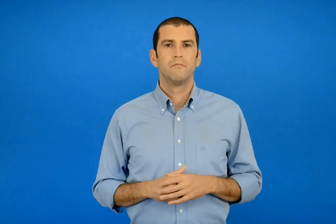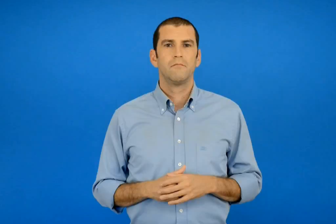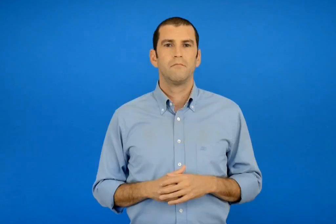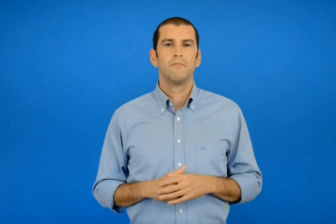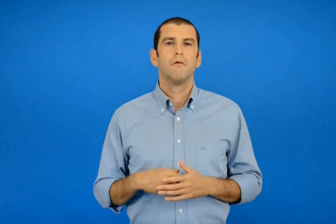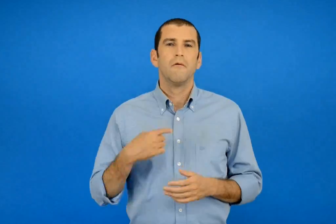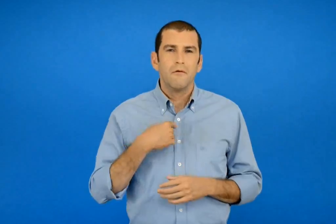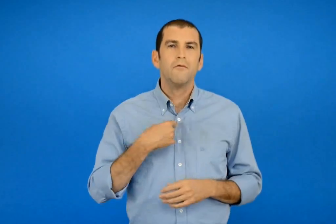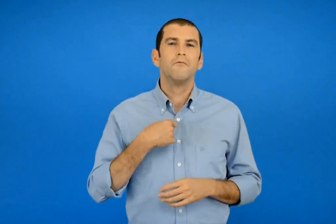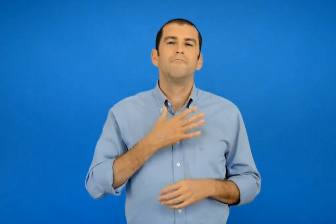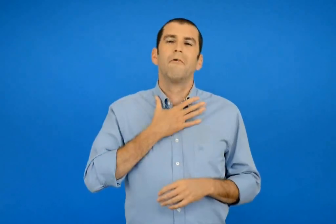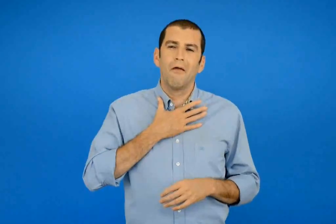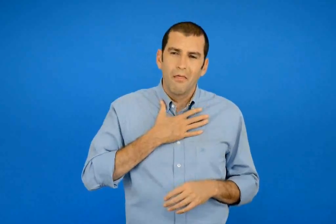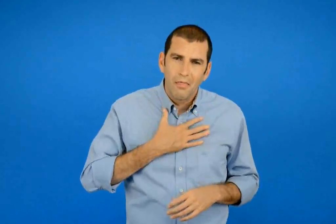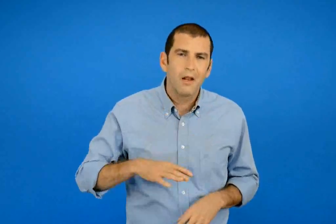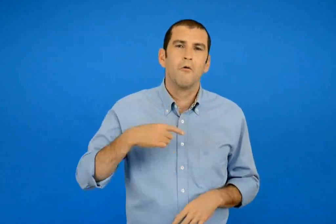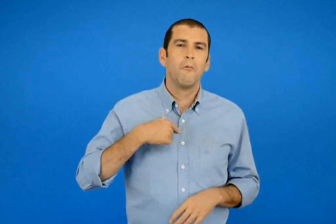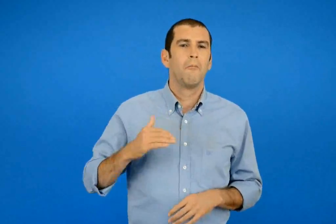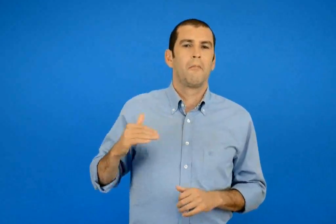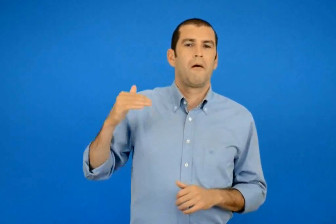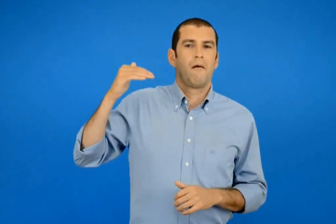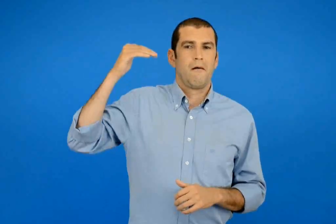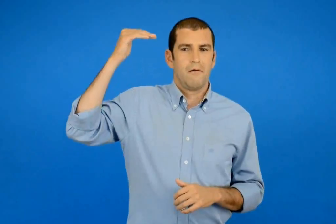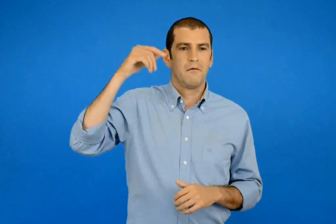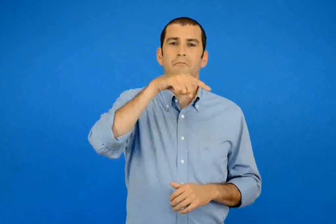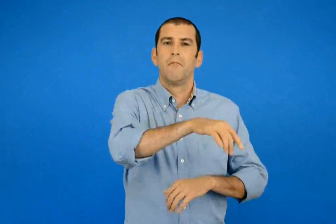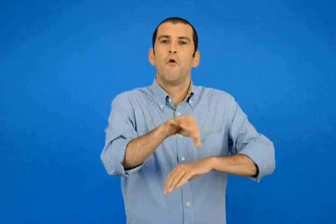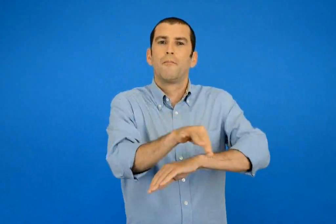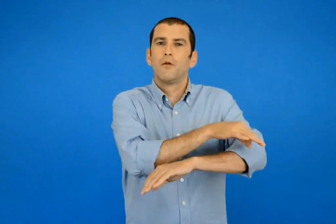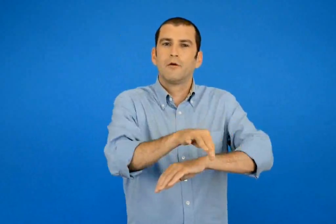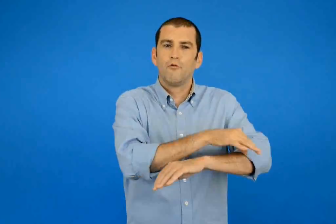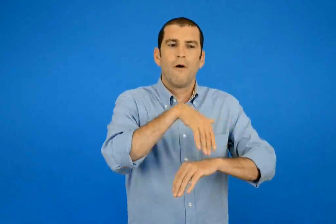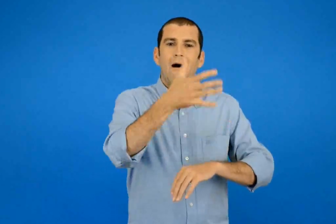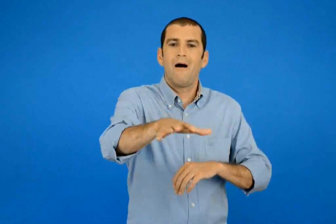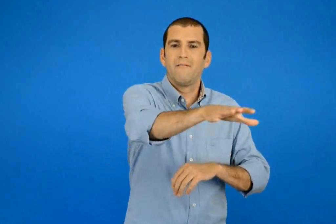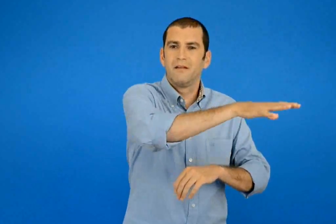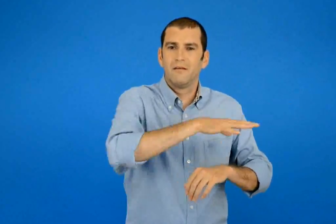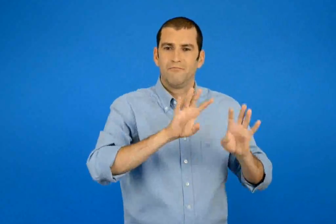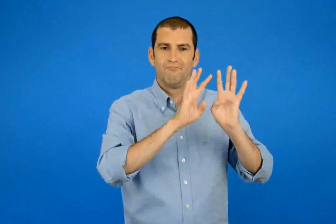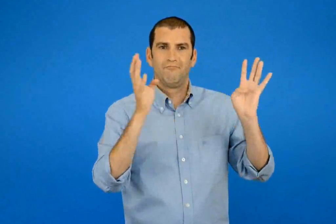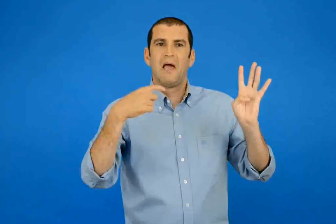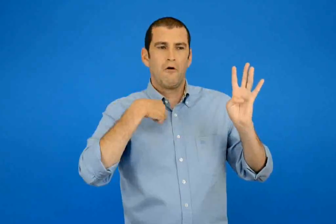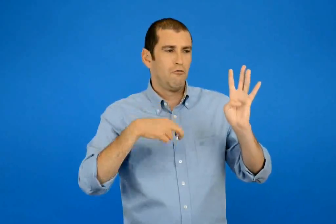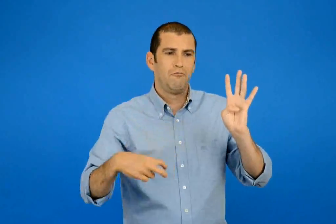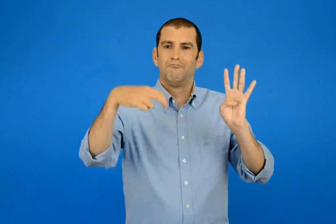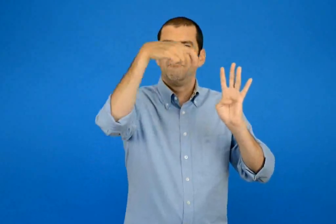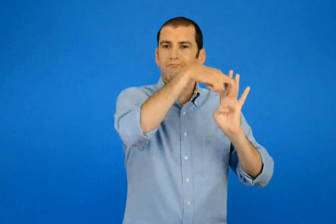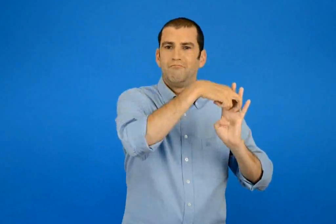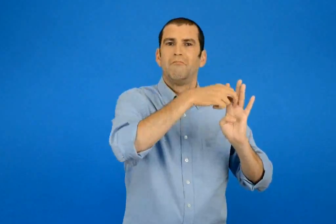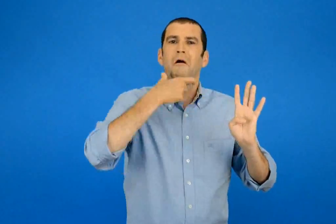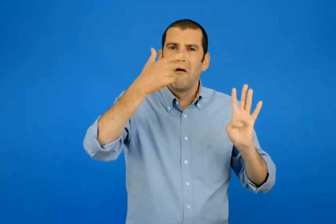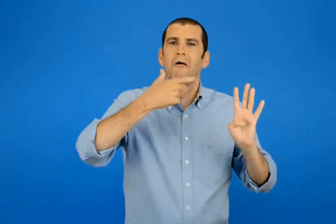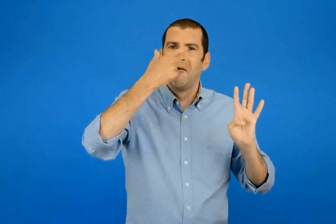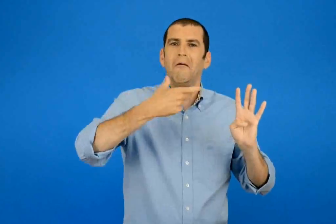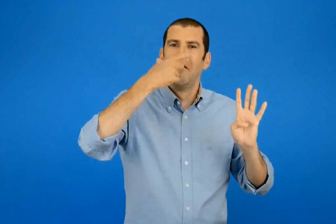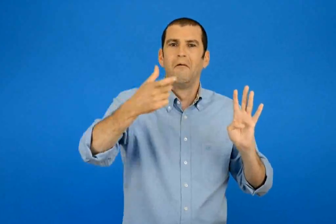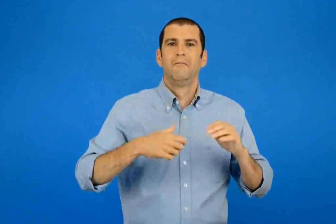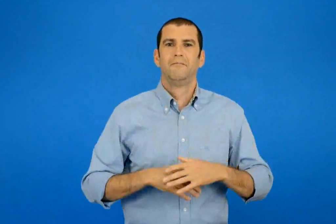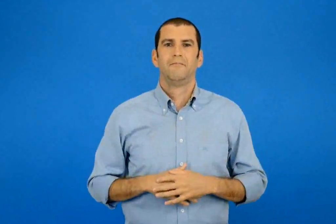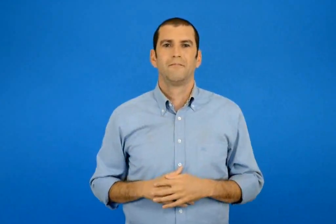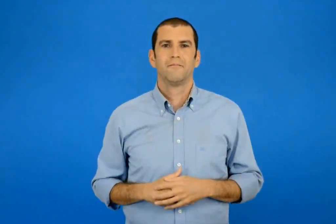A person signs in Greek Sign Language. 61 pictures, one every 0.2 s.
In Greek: πόσο θα ήθελα να ήμουν μεγάλη και να ήμουν μέσα στην αυλή του πολυτεχνείου να φωνάζω και εγώ σκαρφαλωµένη στα κάγκελα
